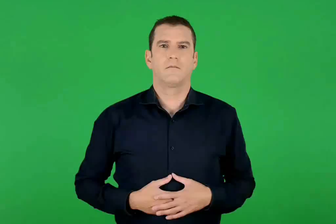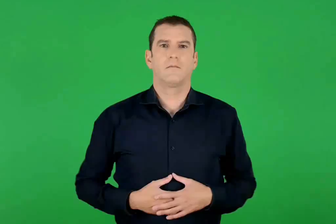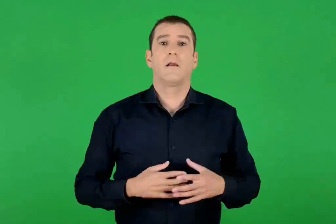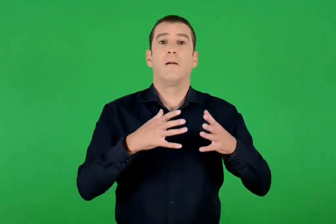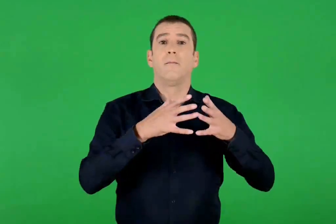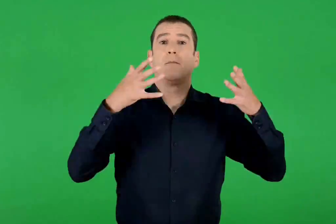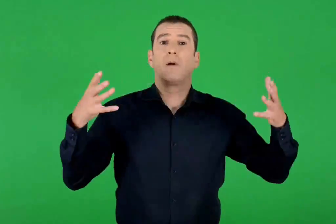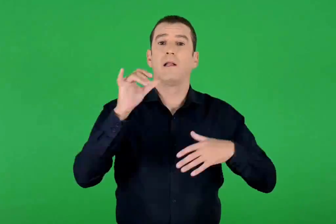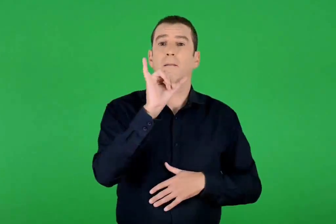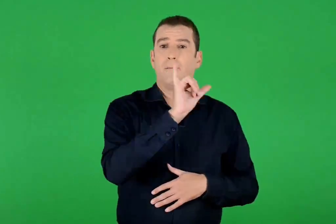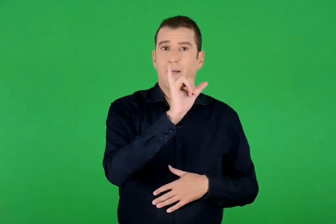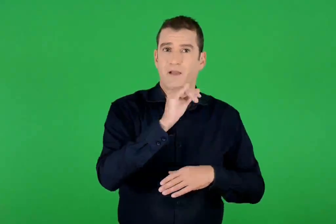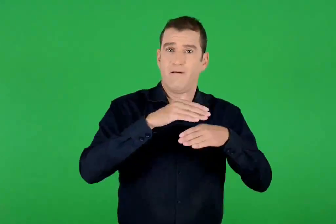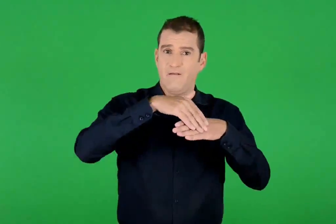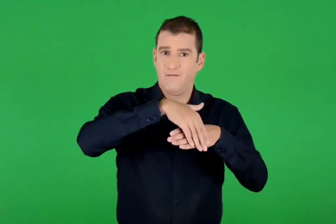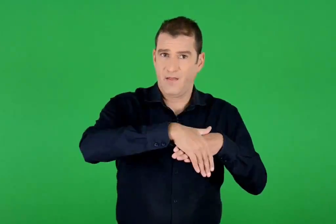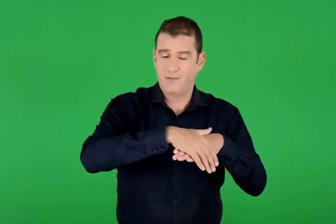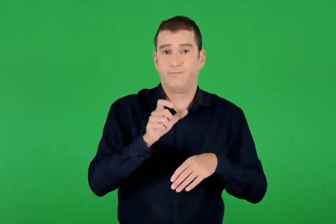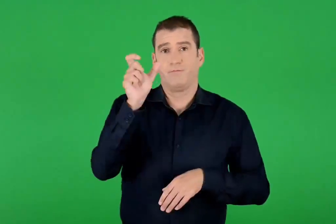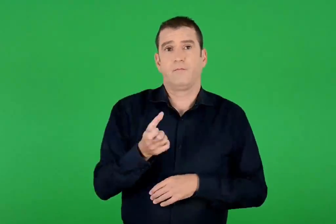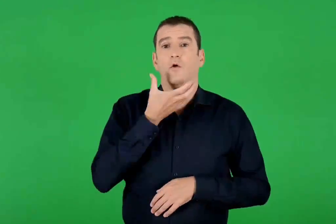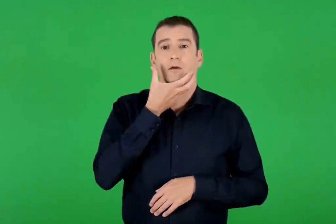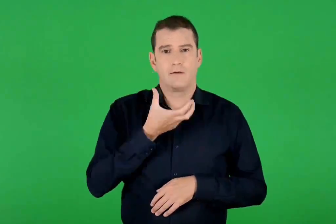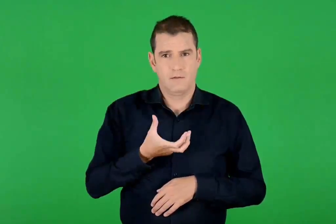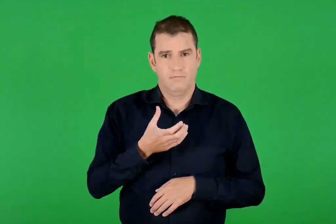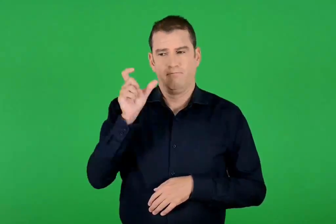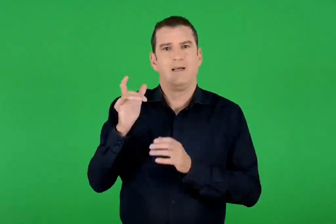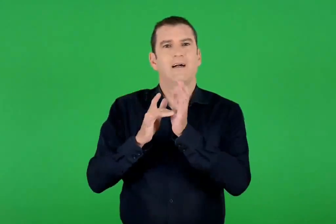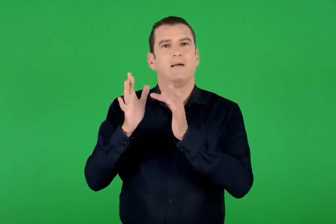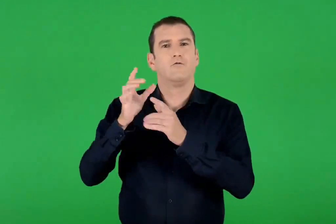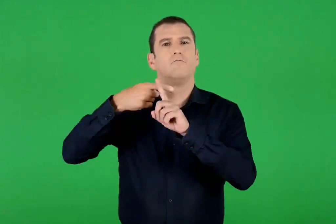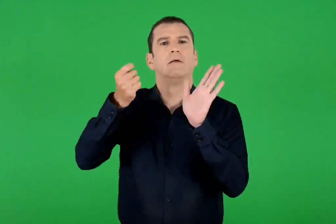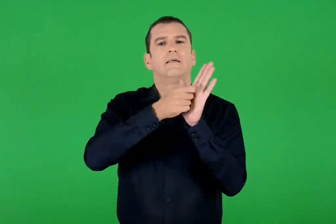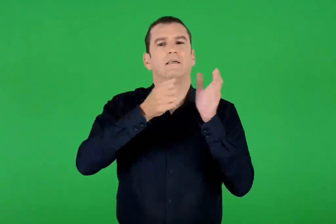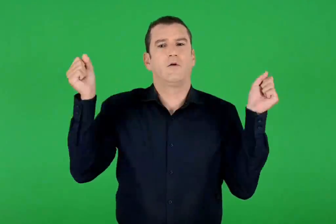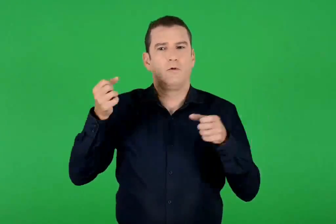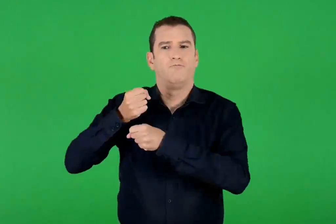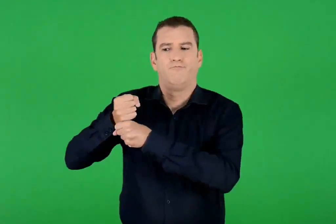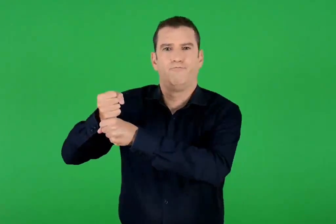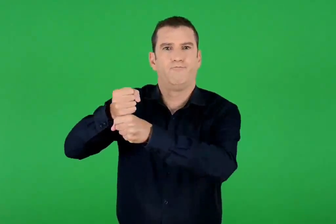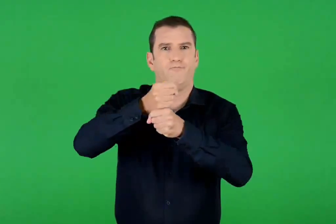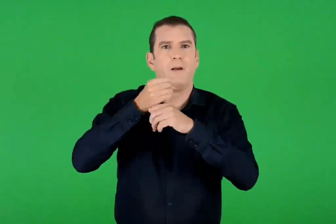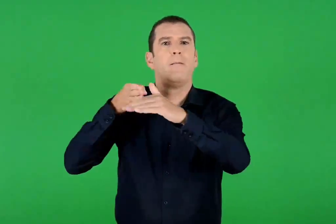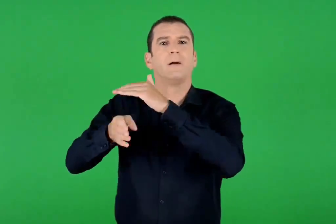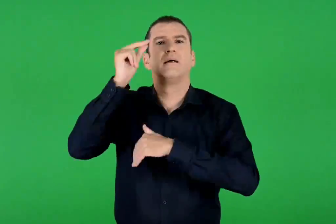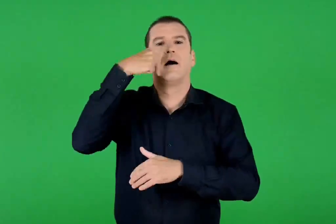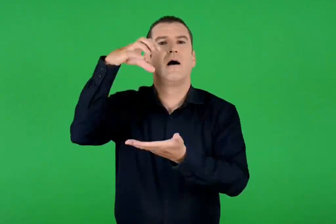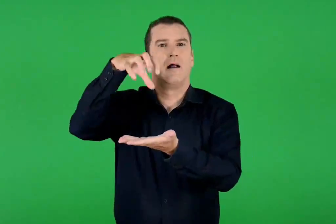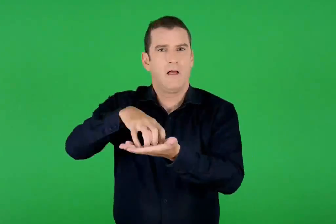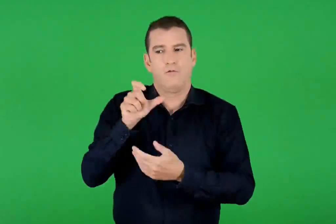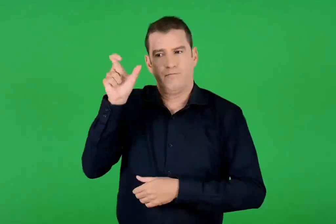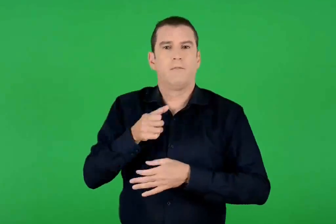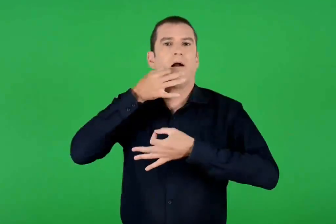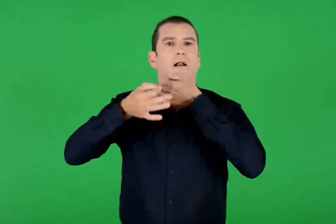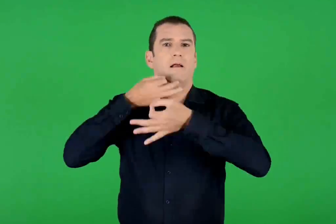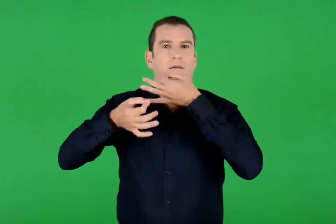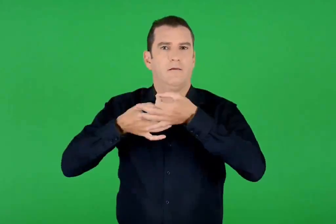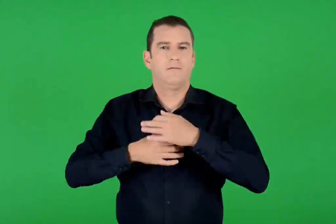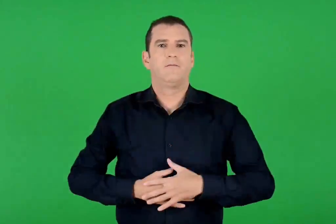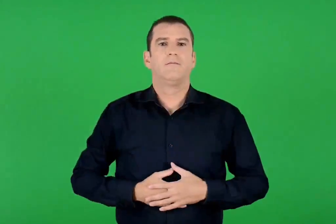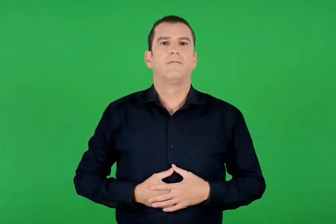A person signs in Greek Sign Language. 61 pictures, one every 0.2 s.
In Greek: τη μεγάλη πέμπτη το βράδυ ο ιερέας , περιφέροντας τον σταυρωμένο χριστό μέσα στον ναό , λέει
